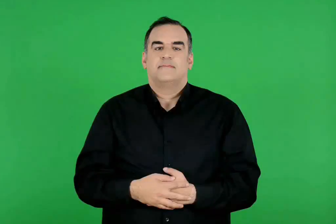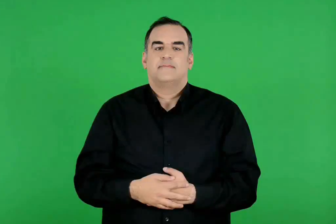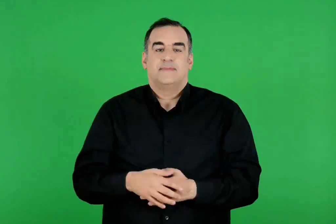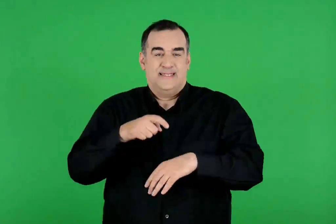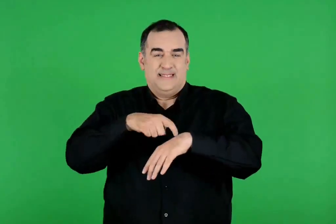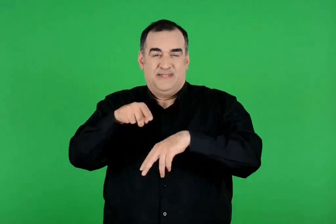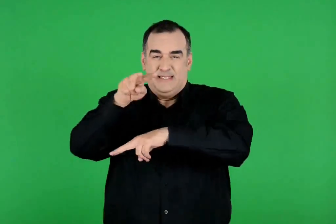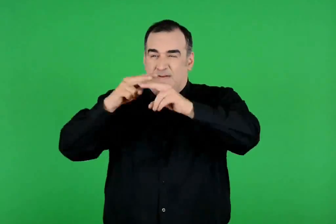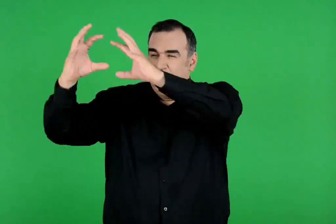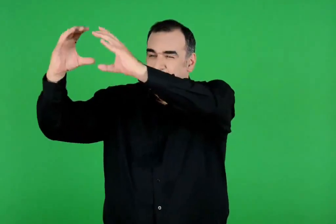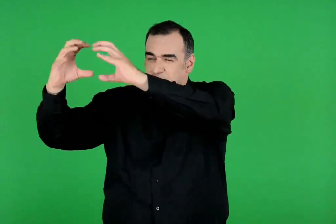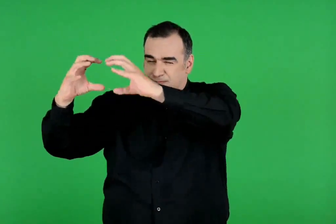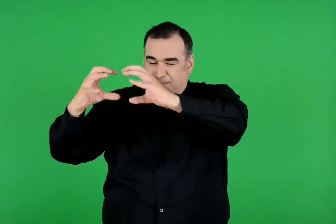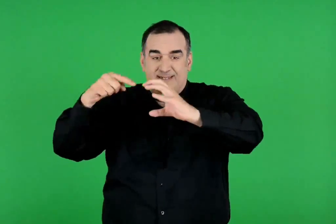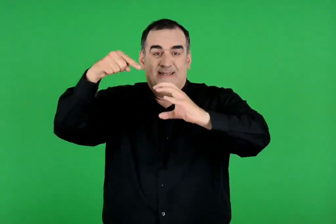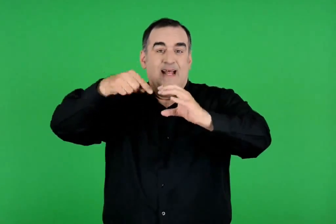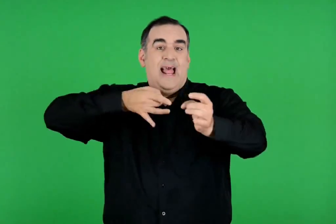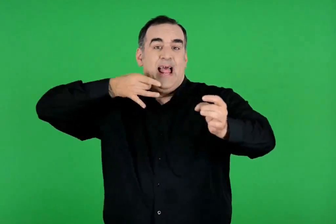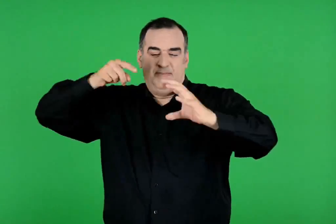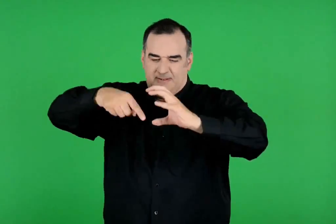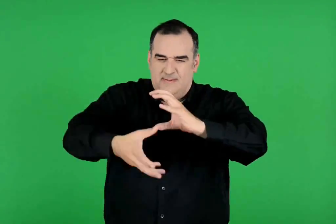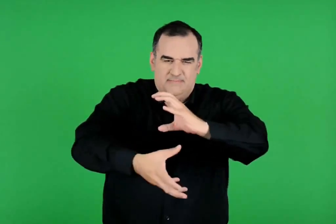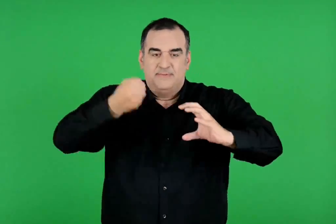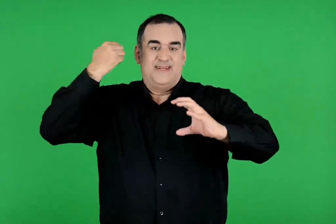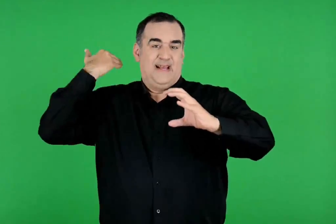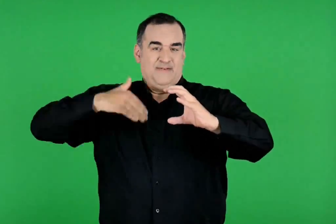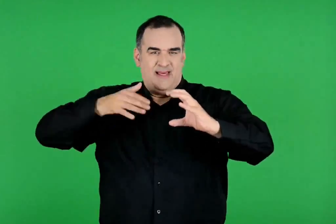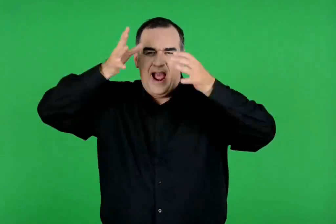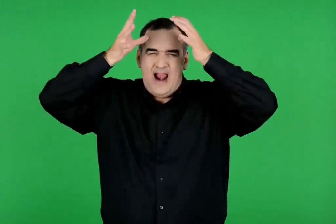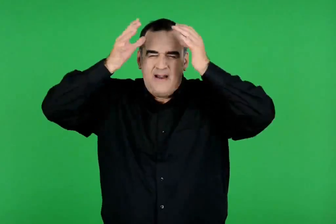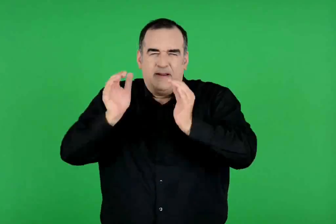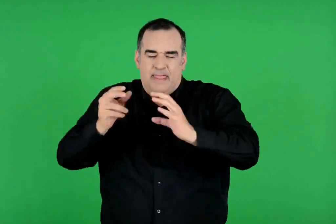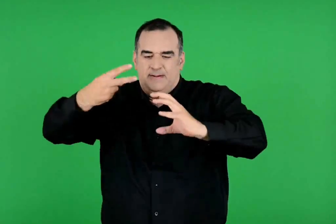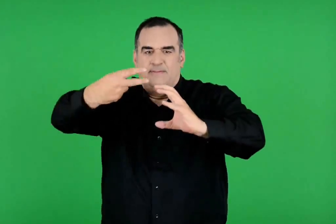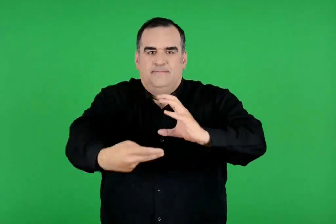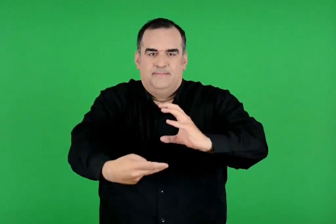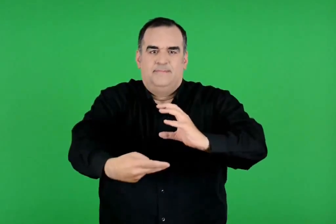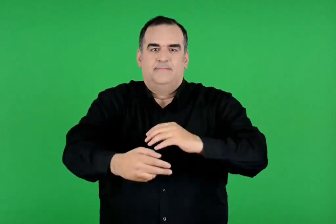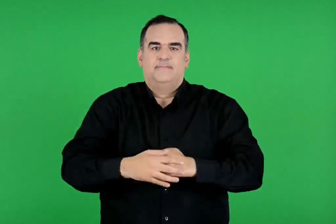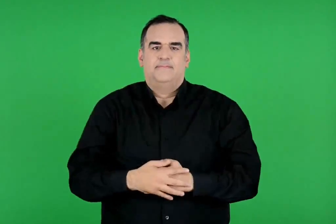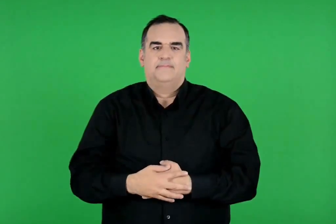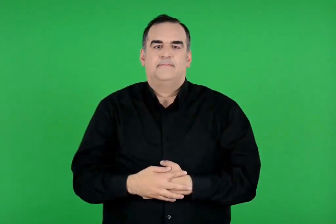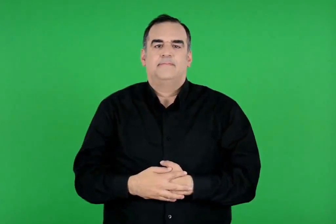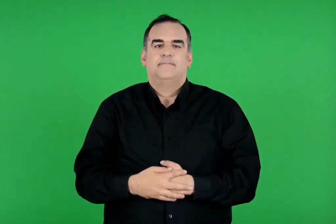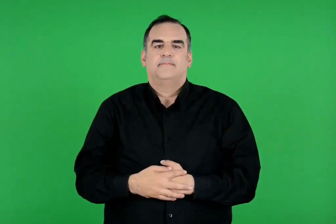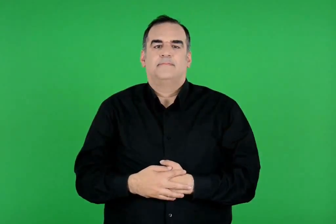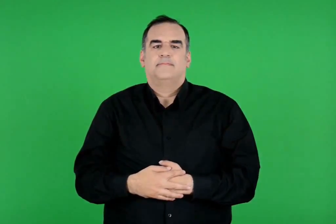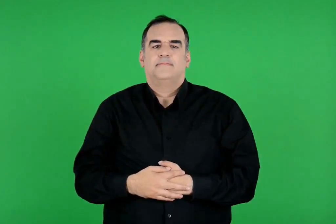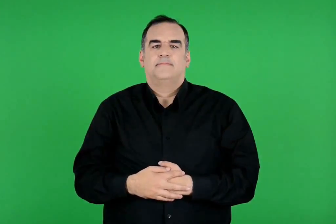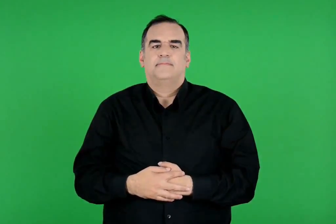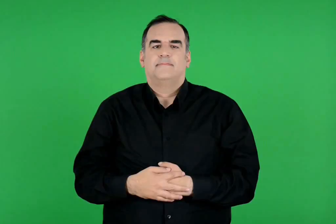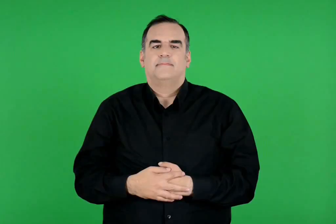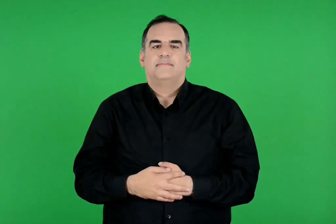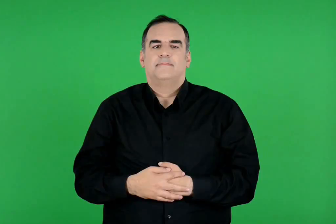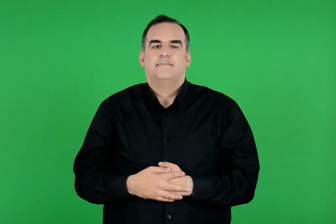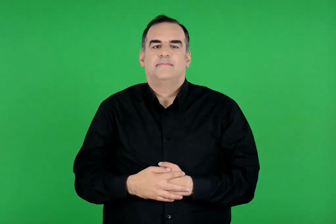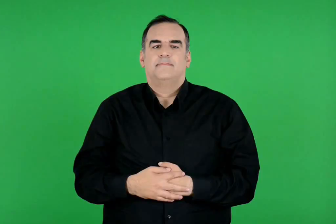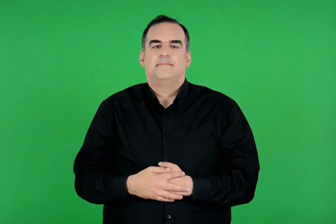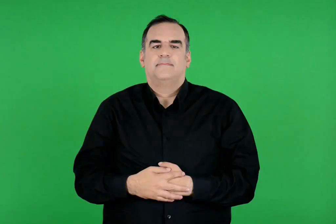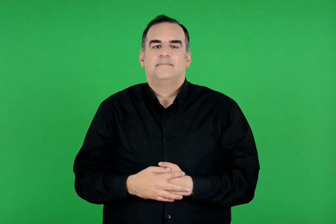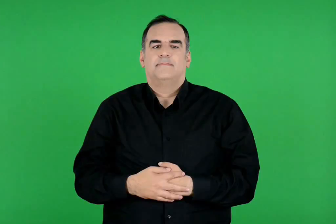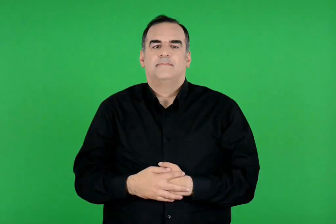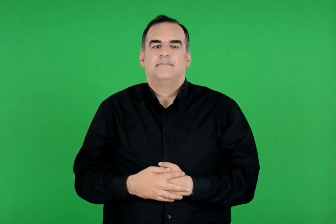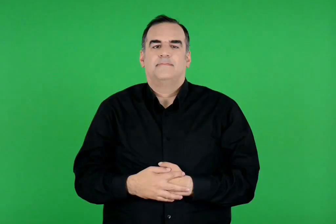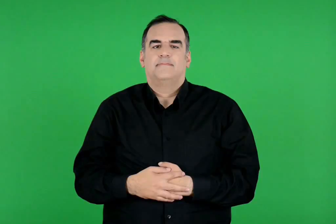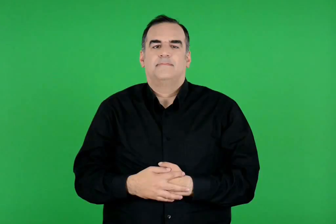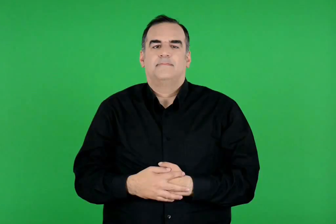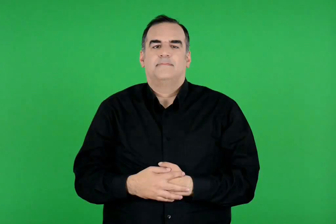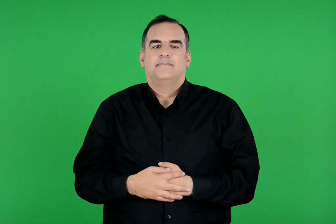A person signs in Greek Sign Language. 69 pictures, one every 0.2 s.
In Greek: όμως , εκείνη τη στιγμή η άρτεμη ήρθε μέσα σε ένα σύννεφο , άρπαξε την κόρη και πάνω στον βωμό άφησε ένα μικρό ελάφι
